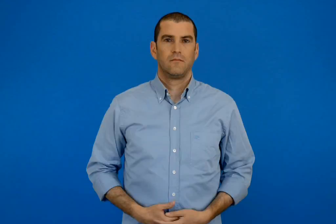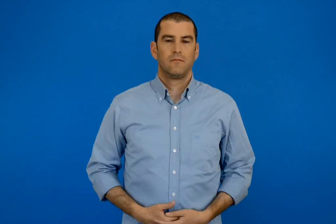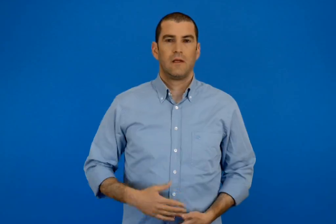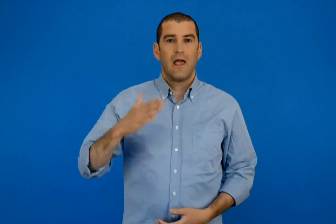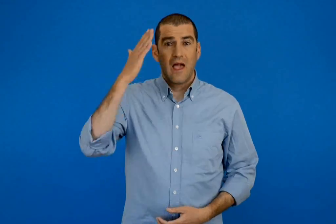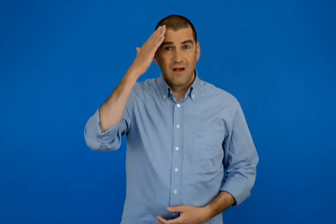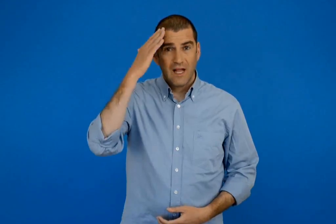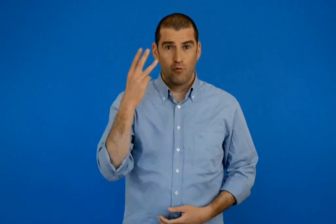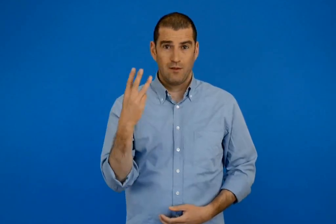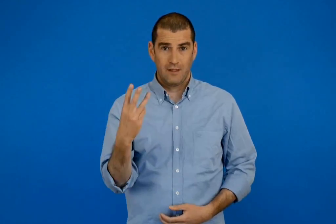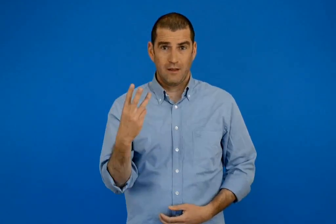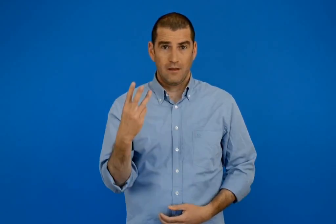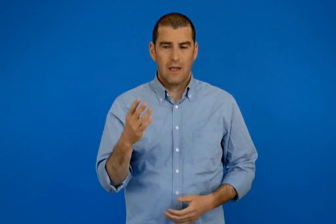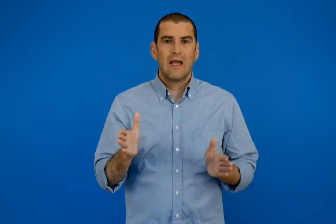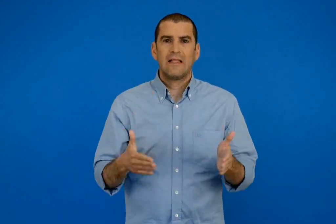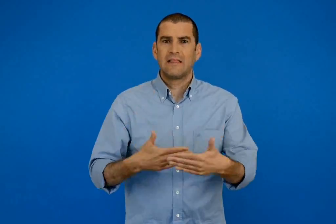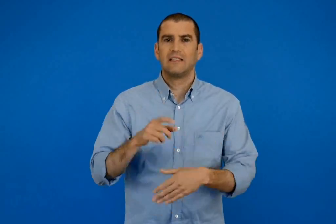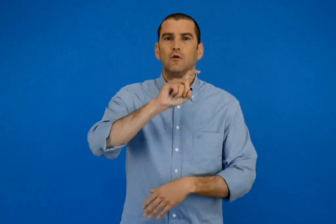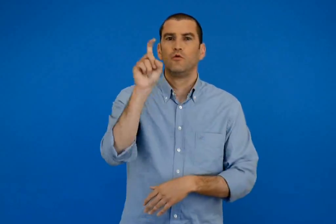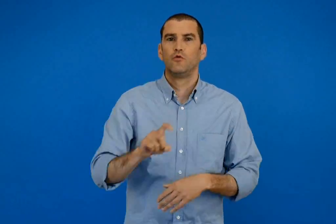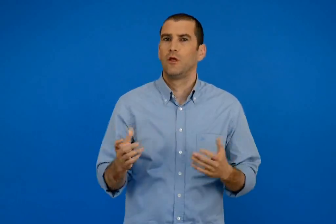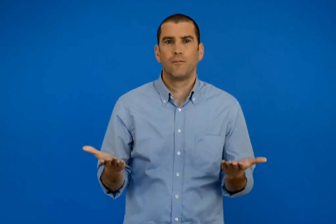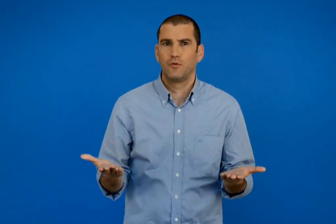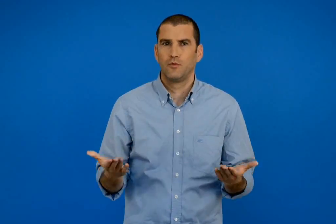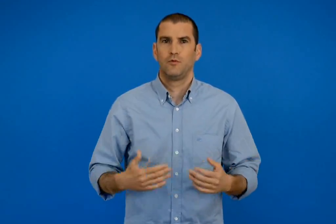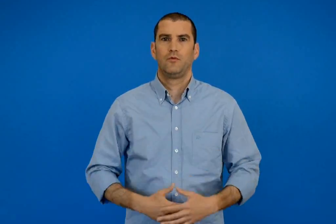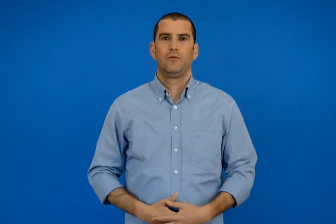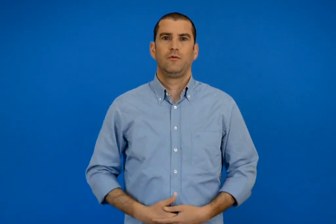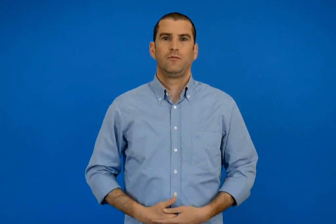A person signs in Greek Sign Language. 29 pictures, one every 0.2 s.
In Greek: κεφάλαιο 3 πως ζούμε στην τάξη ;
